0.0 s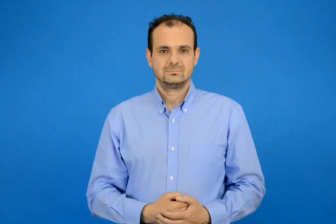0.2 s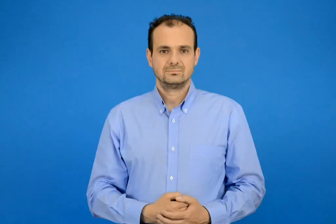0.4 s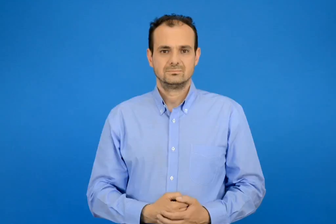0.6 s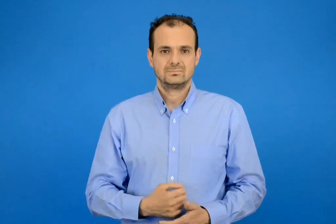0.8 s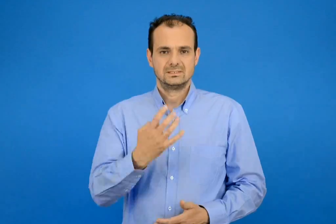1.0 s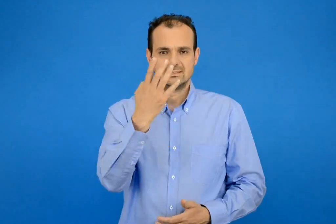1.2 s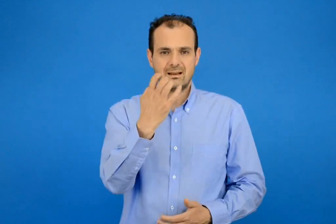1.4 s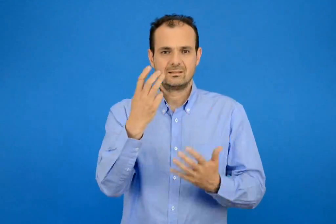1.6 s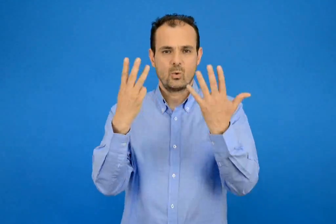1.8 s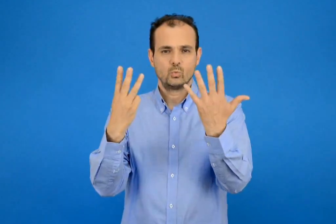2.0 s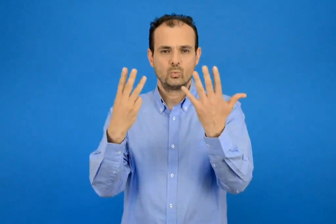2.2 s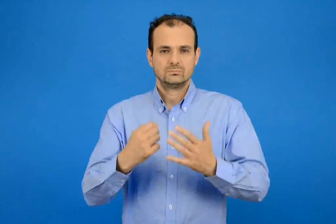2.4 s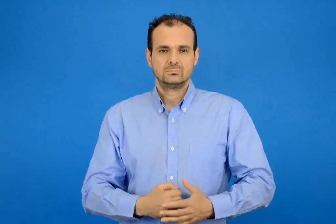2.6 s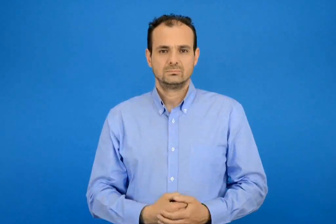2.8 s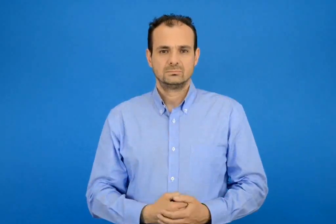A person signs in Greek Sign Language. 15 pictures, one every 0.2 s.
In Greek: σαράντα οχτώ
